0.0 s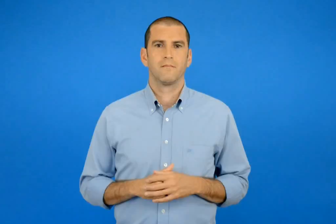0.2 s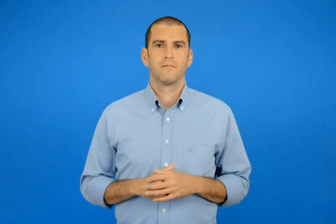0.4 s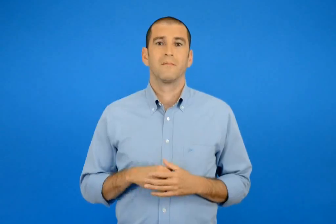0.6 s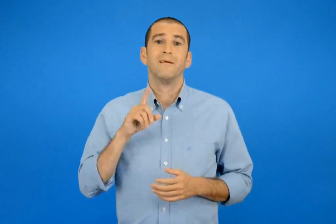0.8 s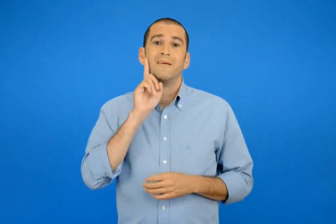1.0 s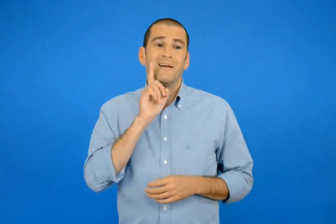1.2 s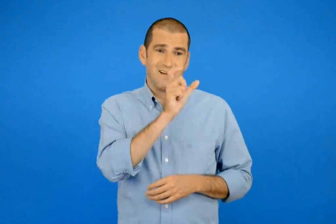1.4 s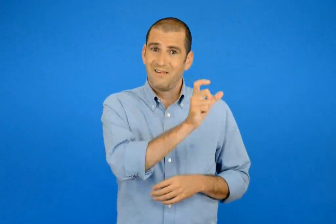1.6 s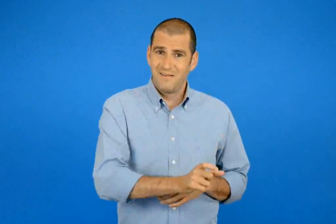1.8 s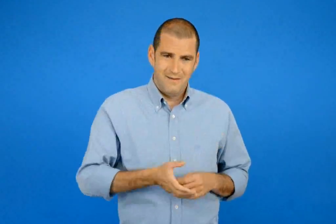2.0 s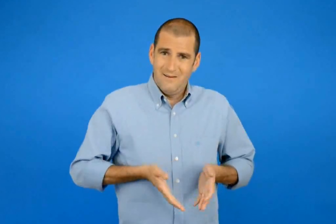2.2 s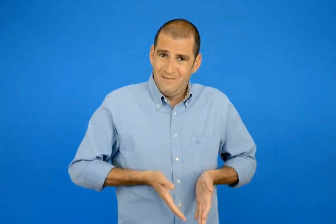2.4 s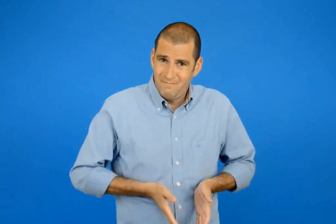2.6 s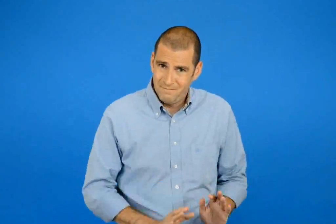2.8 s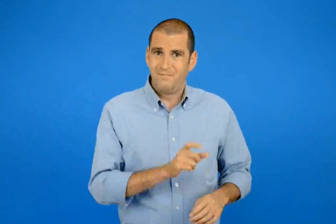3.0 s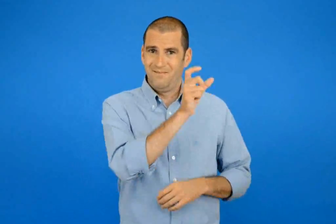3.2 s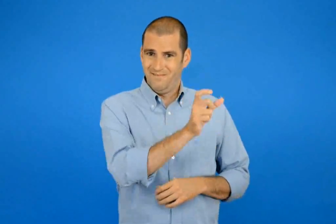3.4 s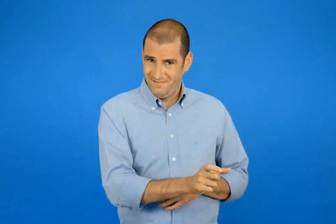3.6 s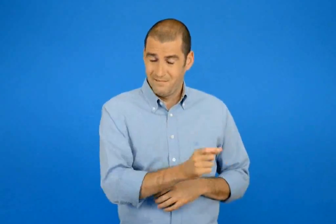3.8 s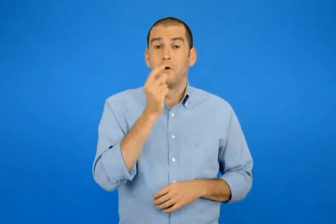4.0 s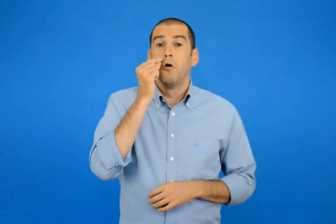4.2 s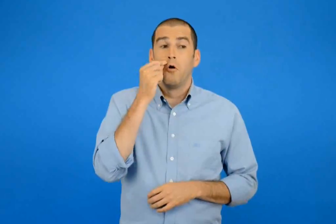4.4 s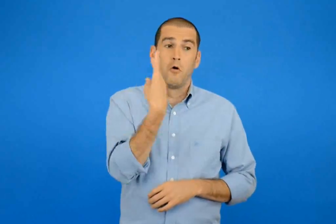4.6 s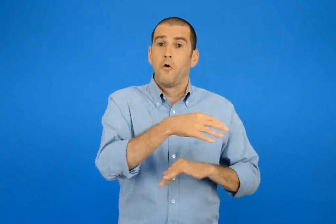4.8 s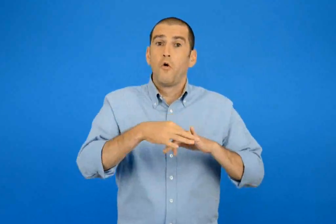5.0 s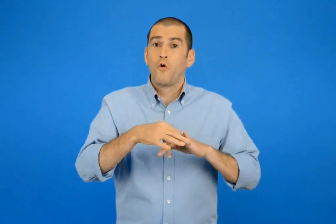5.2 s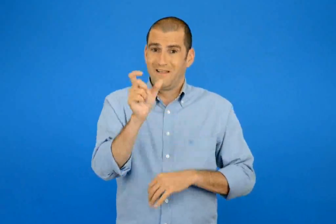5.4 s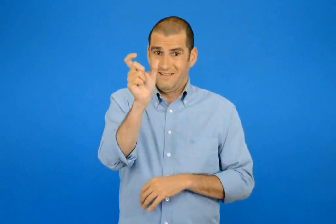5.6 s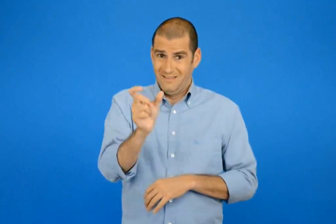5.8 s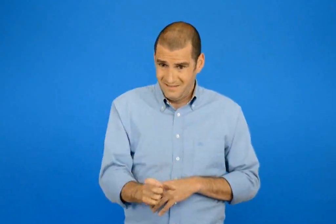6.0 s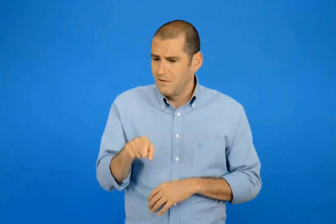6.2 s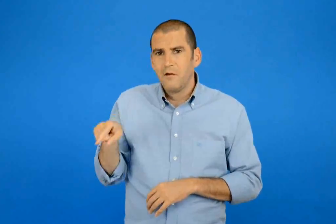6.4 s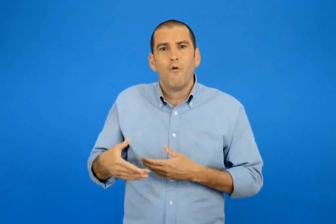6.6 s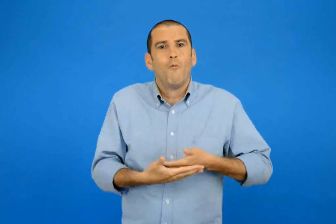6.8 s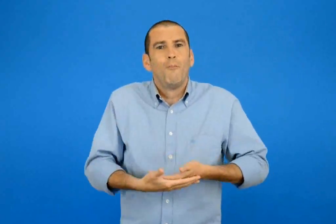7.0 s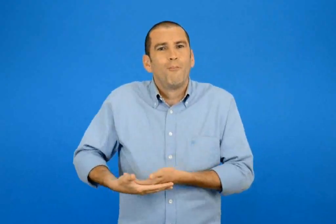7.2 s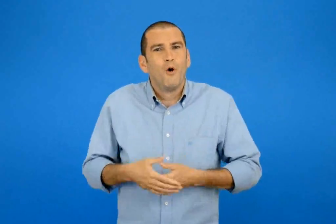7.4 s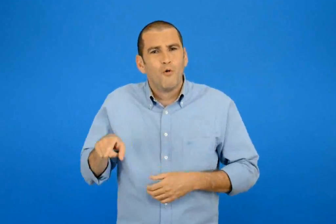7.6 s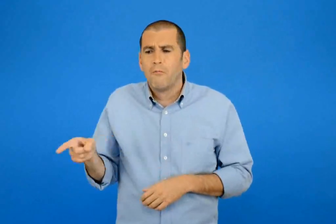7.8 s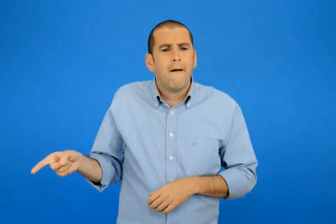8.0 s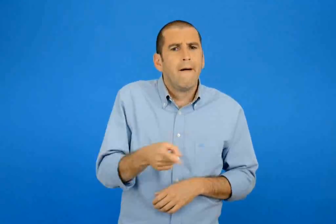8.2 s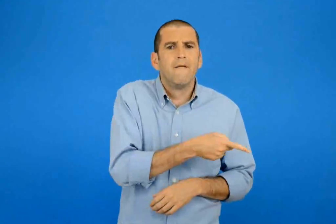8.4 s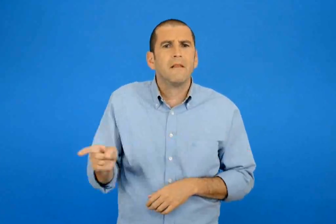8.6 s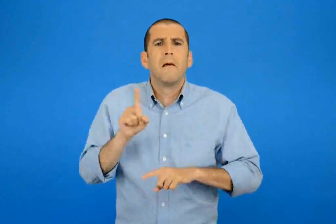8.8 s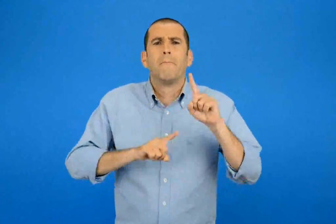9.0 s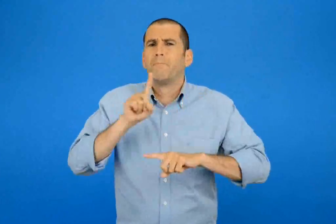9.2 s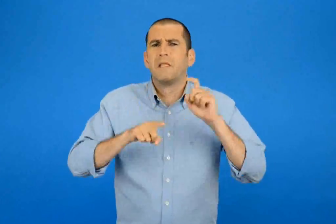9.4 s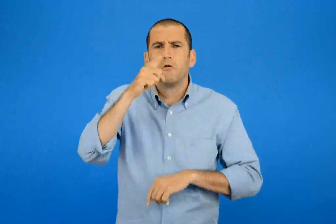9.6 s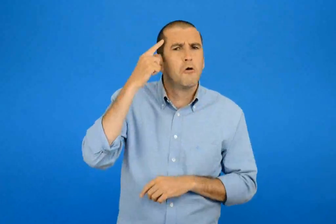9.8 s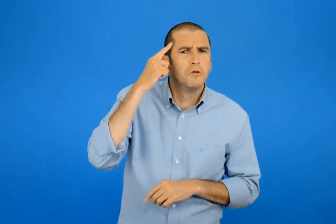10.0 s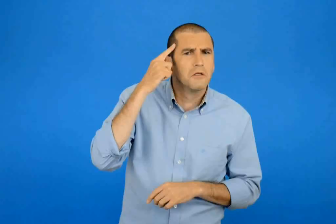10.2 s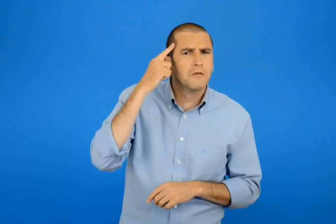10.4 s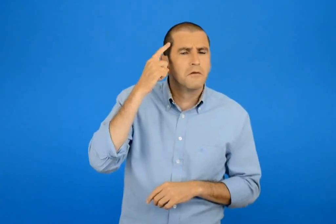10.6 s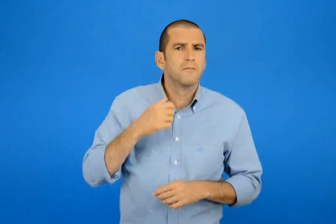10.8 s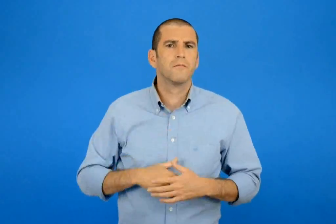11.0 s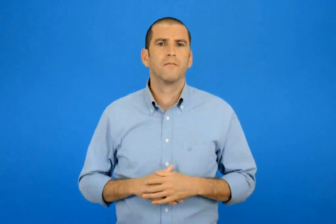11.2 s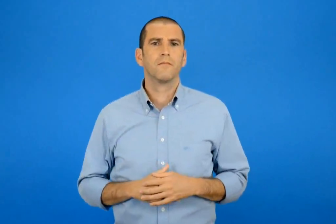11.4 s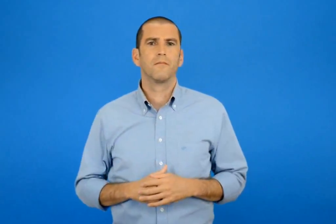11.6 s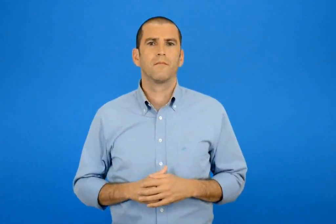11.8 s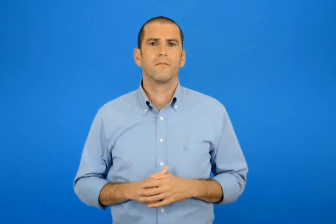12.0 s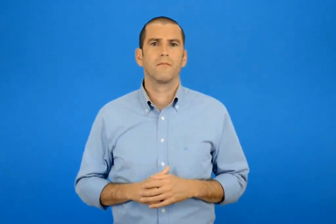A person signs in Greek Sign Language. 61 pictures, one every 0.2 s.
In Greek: ποιοι νομίζεις ότι ήταν η γυναικά που γέννησε ο άντρας της και το μωρό που γεννήθηκε ;
